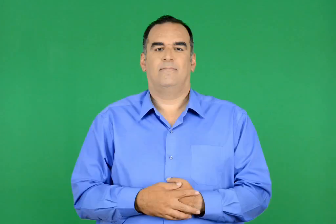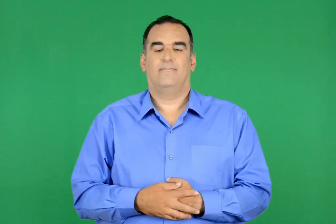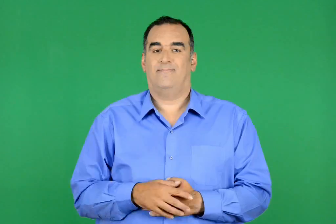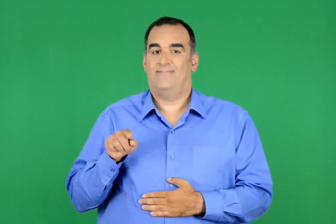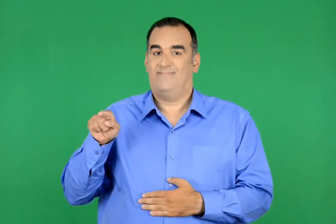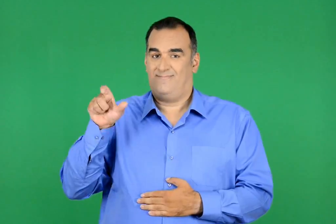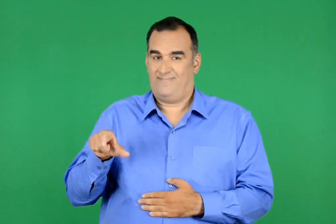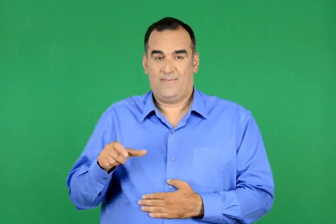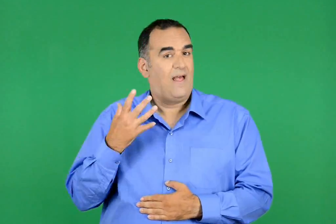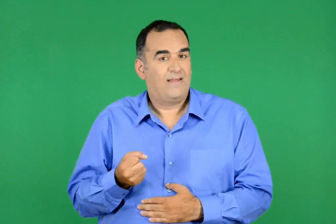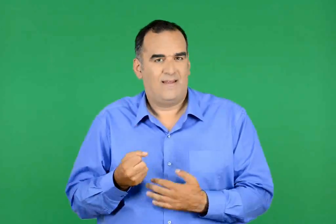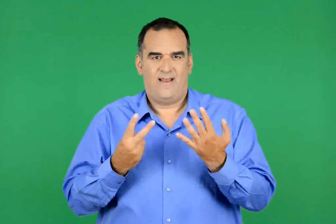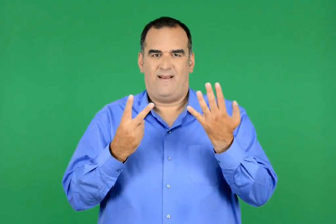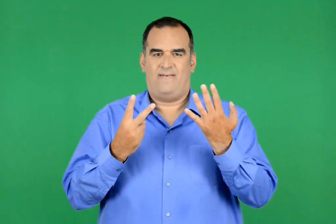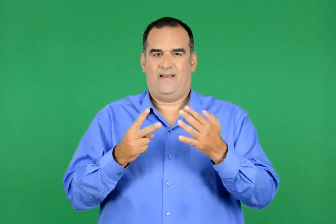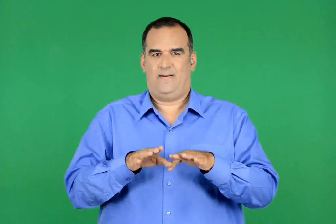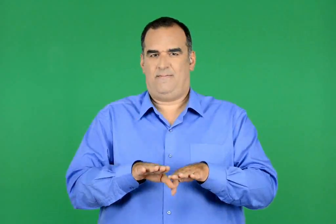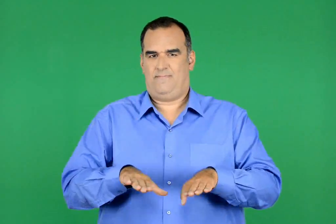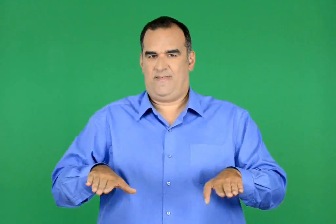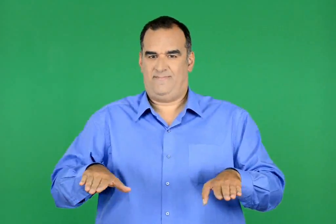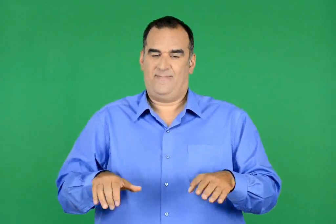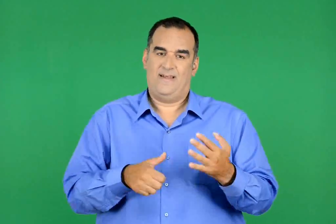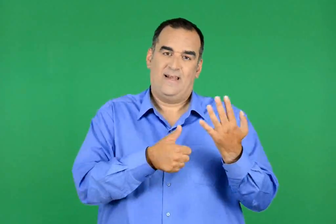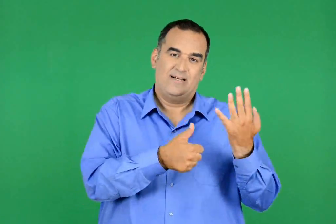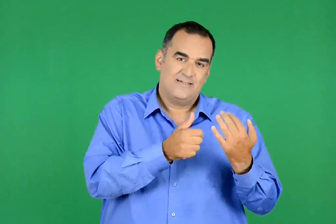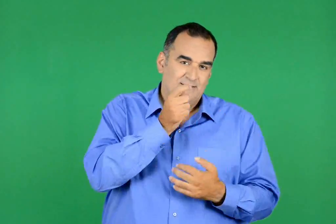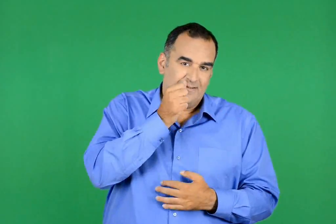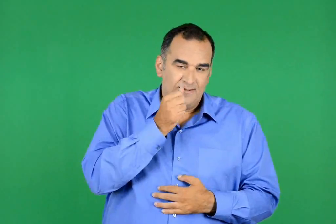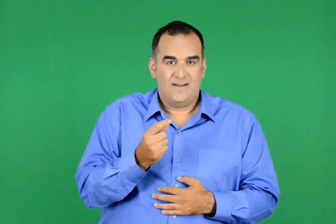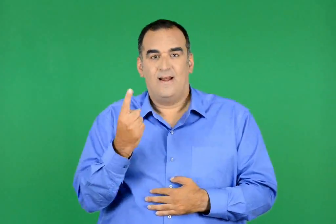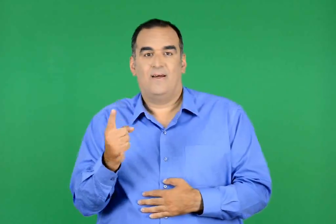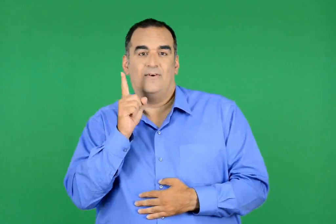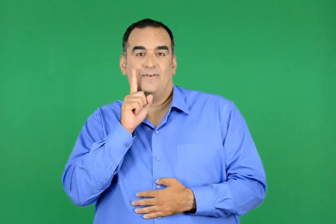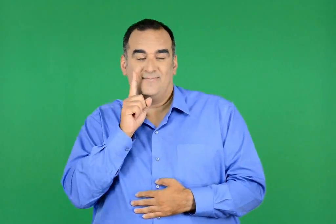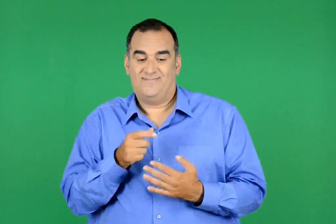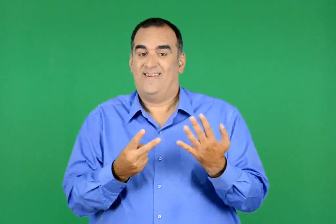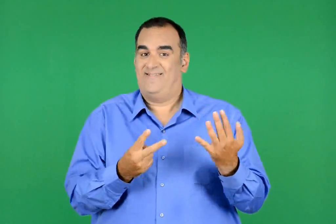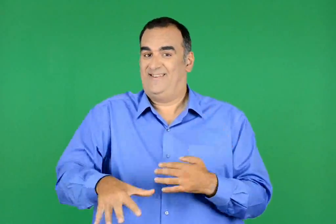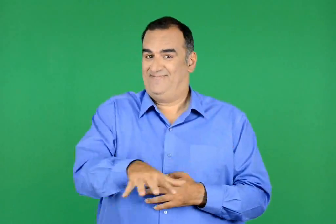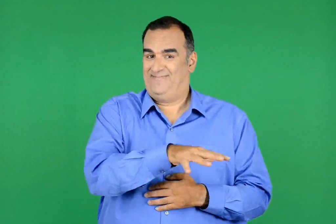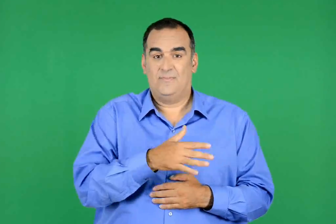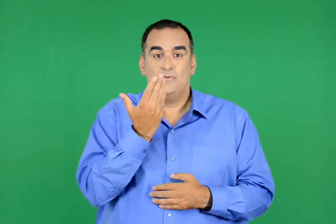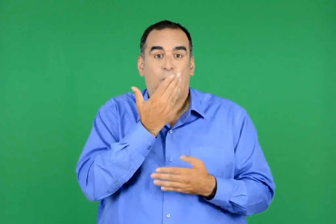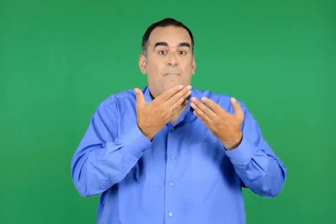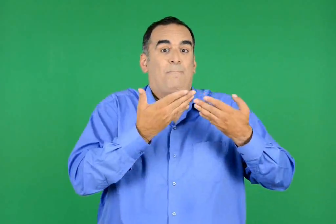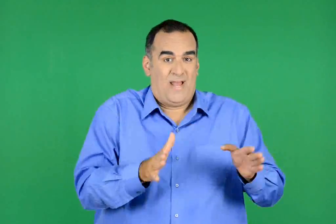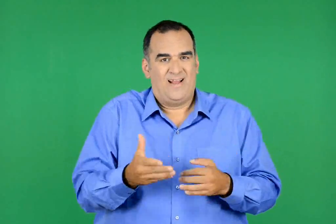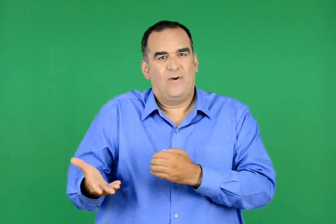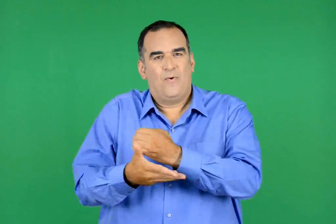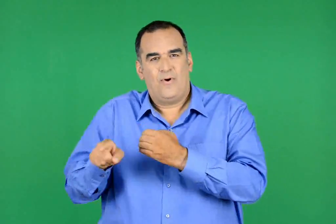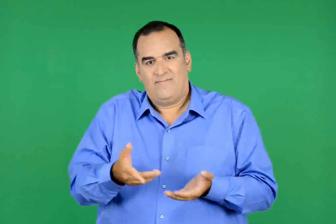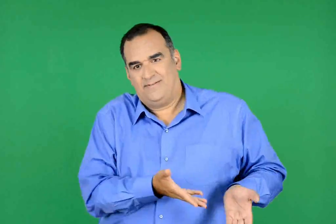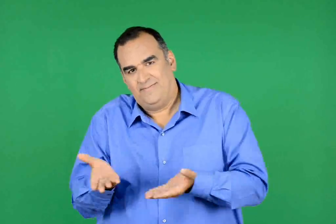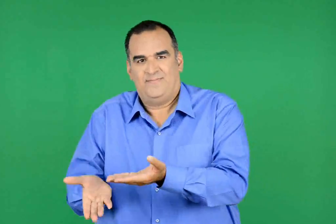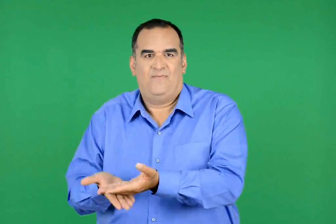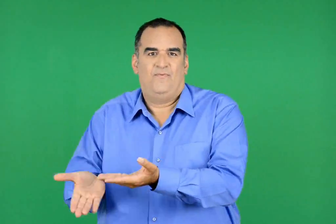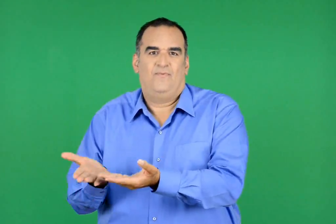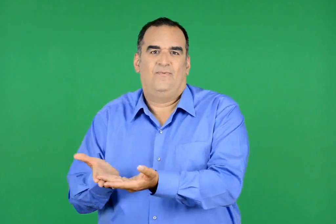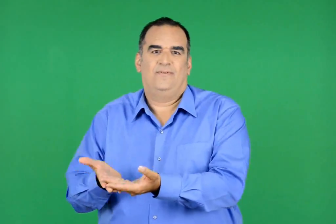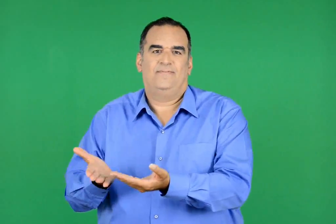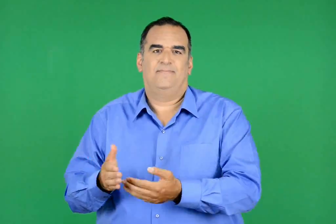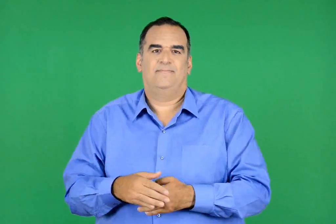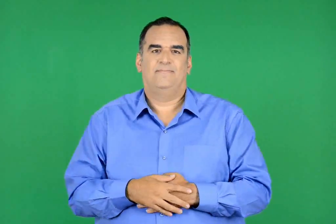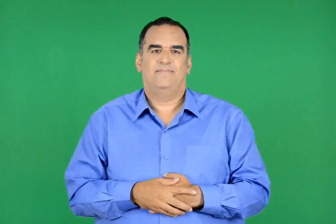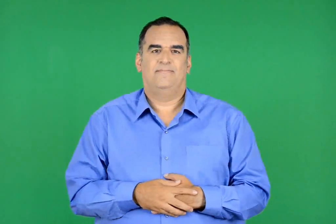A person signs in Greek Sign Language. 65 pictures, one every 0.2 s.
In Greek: είχε εφτά παιδιά , έξι αγόρια κι ένα κορίτσι , που τον βοηθούσαν στο περιβόλι όταν γύριζαν από το σχολείο
